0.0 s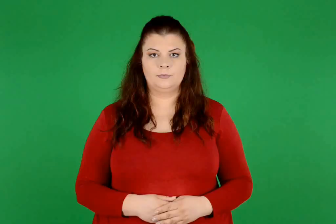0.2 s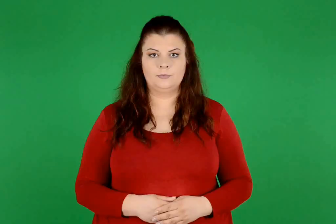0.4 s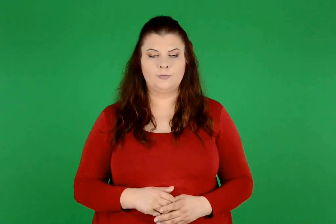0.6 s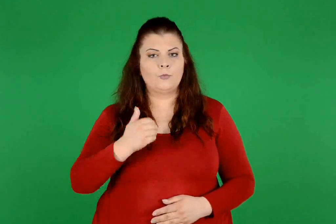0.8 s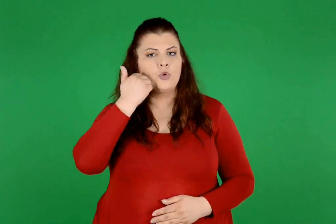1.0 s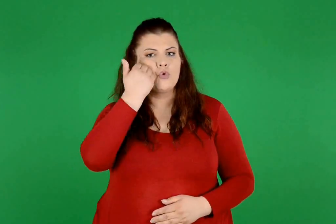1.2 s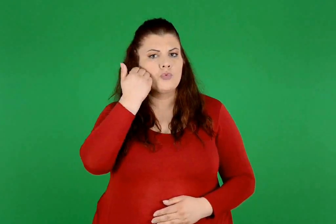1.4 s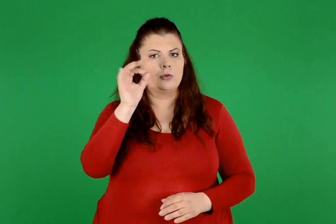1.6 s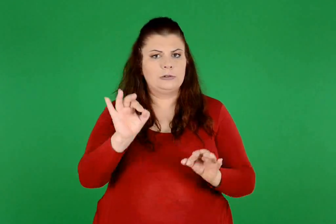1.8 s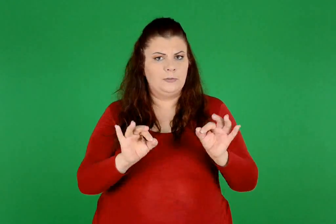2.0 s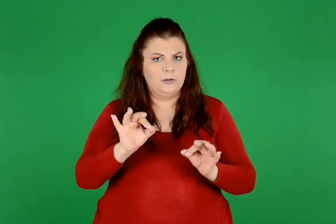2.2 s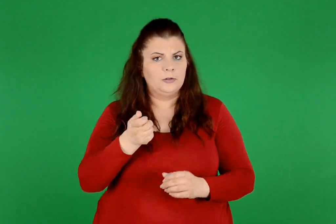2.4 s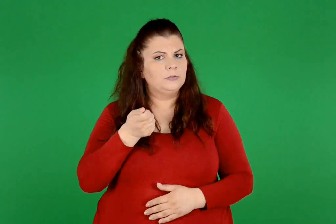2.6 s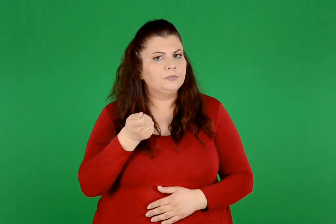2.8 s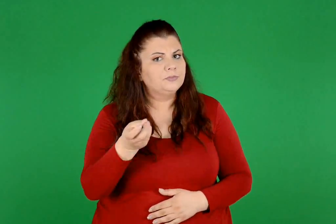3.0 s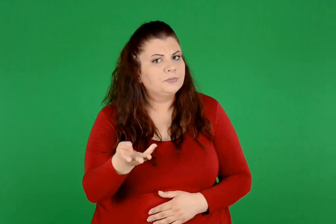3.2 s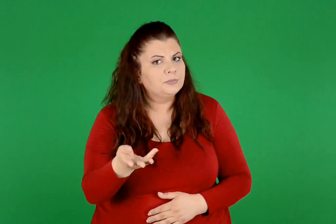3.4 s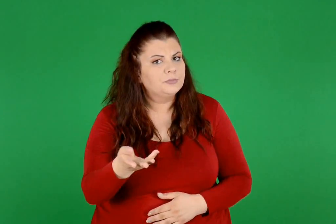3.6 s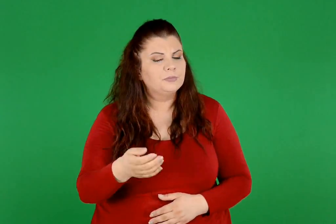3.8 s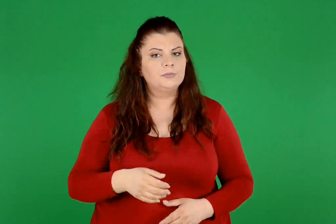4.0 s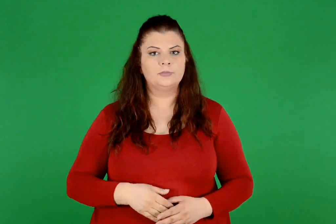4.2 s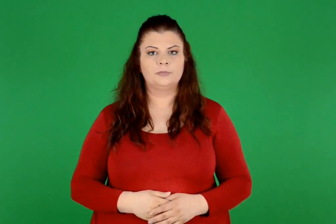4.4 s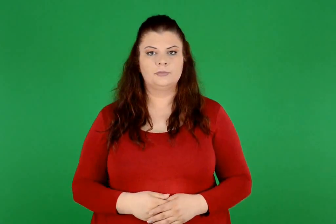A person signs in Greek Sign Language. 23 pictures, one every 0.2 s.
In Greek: πόσα είναι τα κόκκινα σχήματα ;
